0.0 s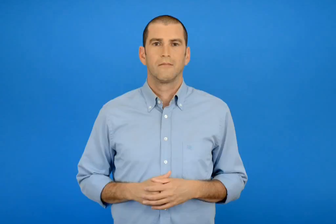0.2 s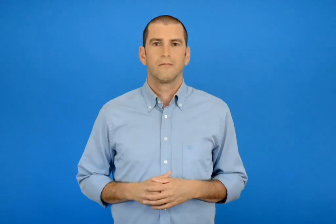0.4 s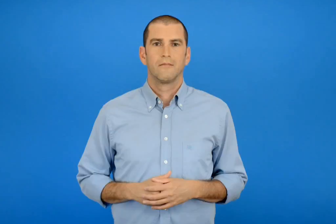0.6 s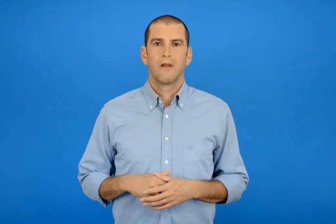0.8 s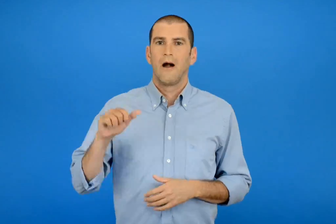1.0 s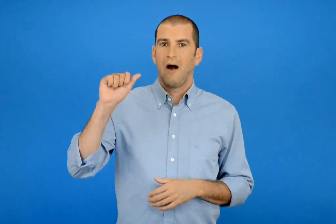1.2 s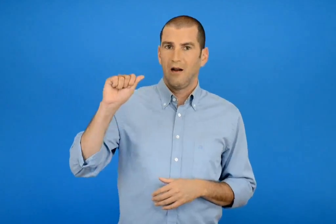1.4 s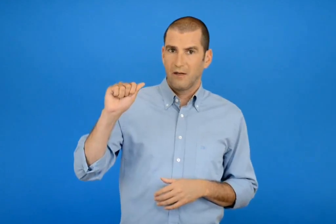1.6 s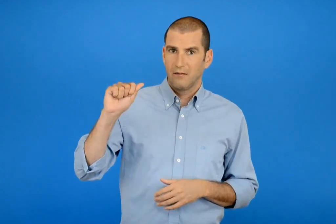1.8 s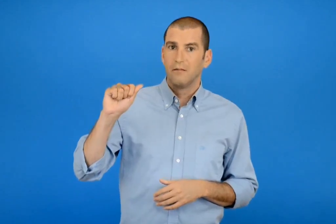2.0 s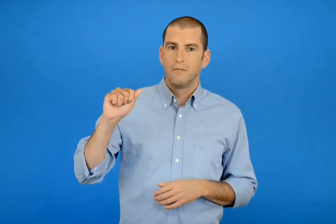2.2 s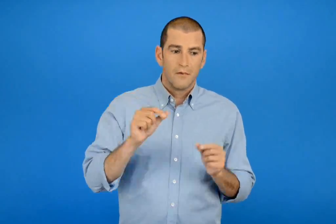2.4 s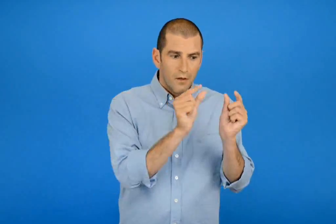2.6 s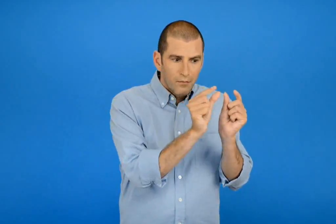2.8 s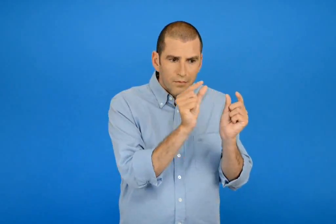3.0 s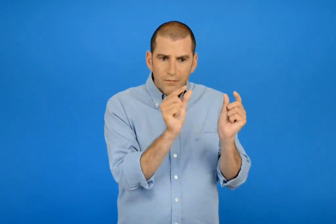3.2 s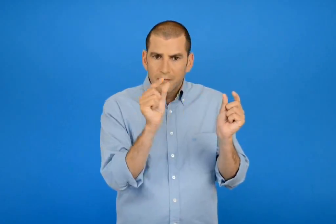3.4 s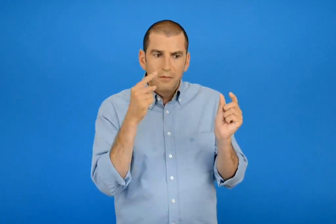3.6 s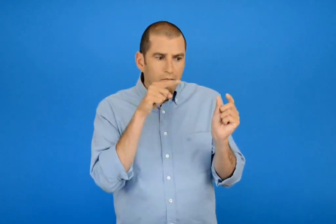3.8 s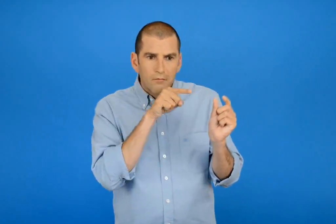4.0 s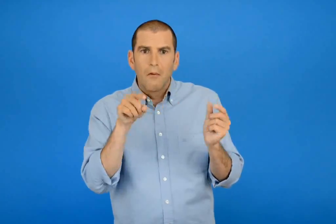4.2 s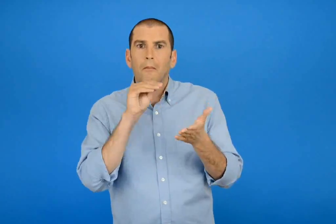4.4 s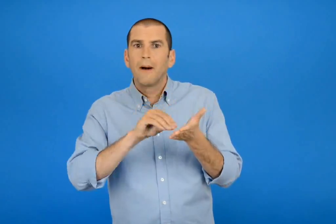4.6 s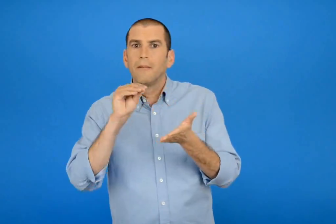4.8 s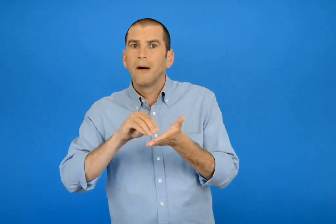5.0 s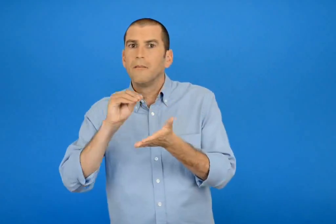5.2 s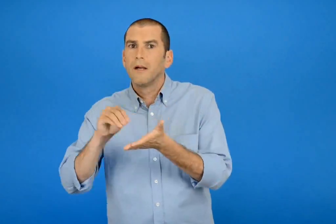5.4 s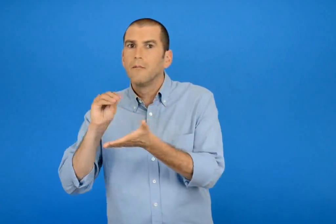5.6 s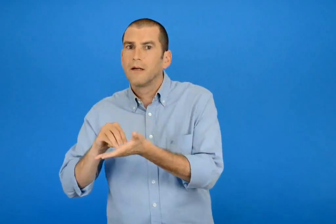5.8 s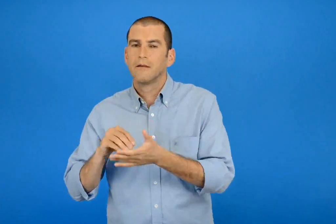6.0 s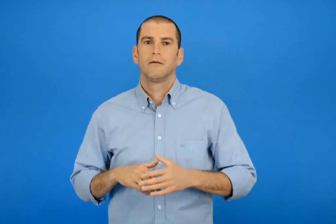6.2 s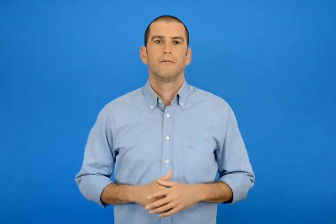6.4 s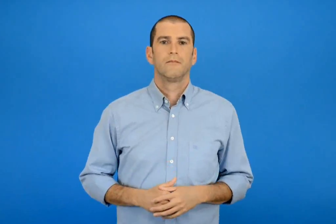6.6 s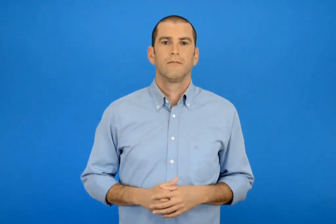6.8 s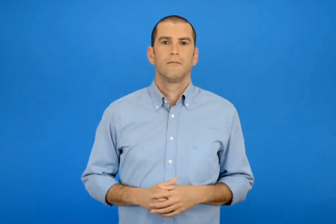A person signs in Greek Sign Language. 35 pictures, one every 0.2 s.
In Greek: α ένα στοιχείο που επαναλαμβάνεται
